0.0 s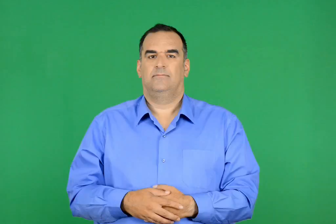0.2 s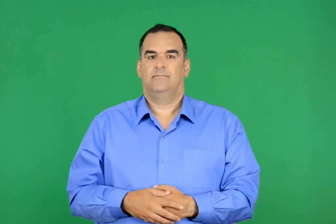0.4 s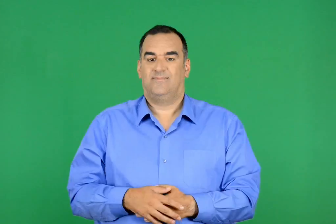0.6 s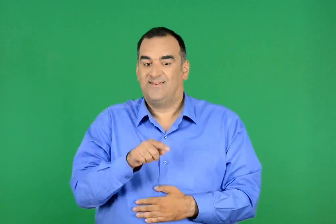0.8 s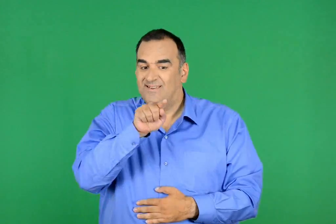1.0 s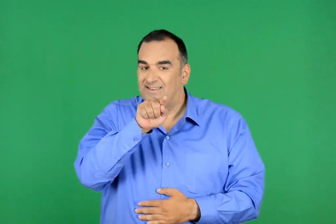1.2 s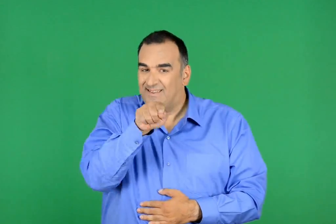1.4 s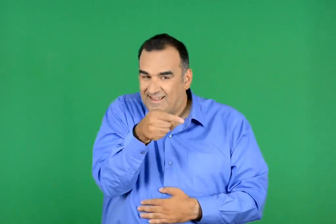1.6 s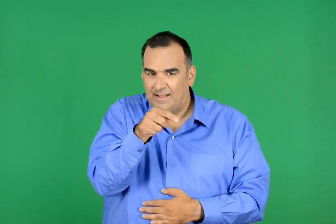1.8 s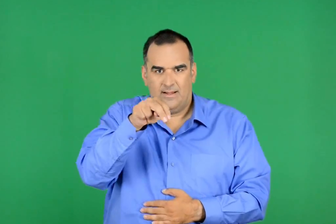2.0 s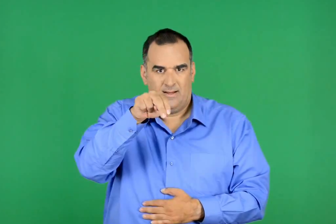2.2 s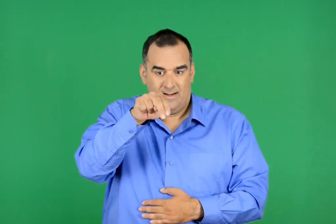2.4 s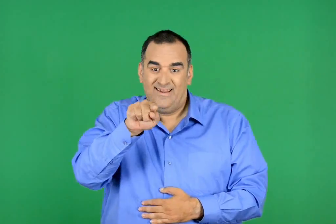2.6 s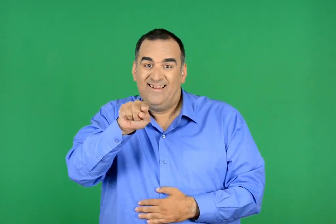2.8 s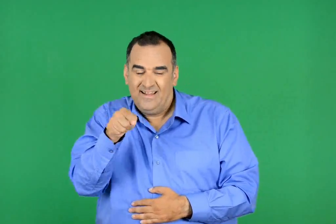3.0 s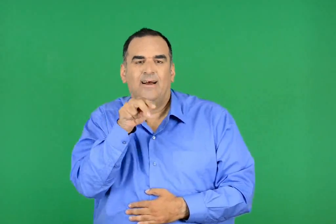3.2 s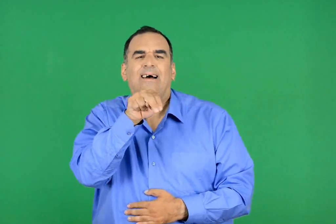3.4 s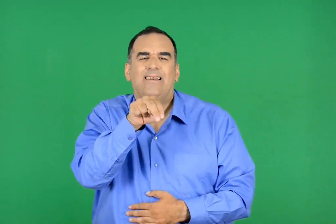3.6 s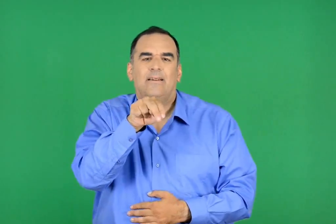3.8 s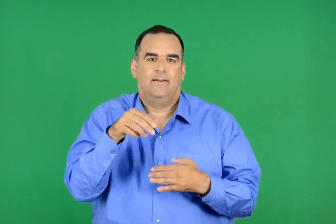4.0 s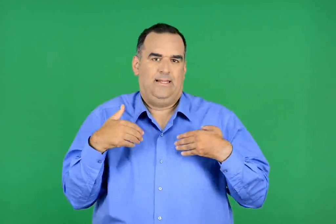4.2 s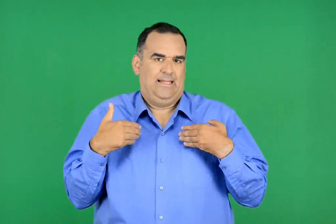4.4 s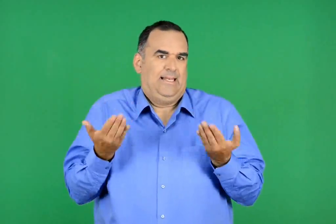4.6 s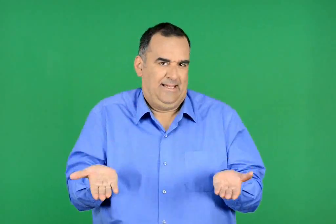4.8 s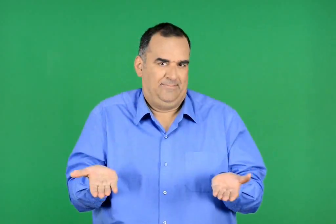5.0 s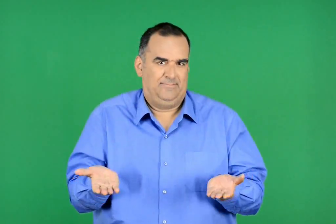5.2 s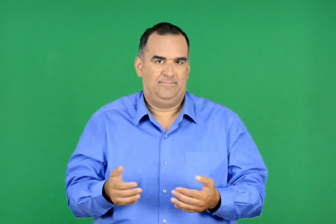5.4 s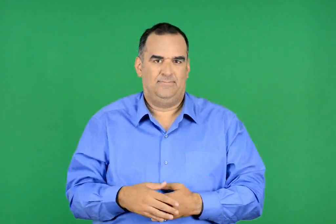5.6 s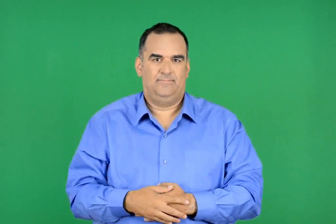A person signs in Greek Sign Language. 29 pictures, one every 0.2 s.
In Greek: ’να είναι
